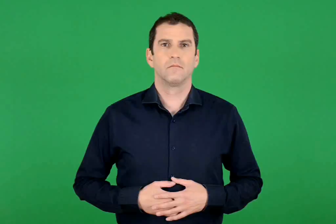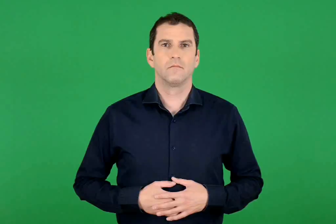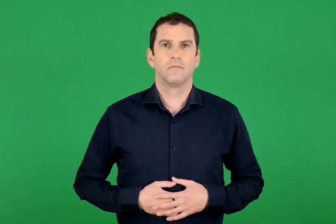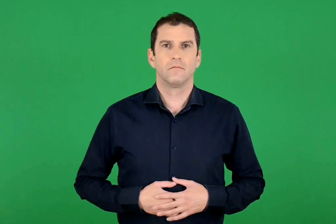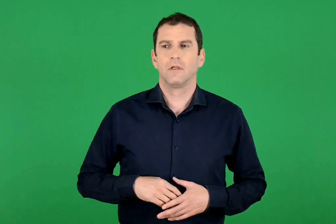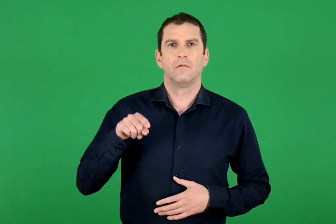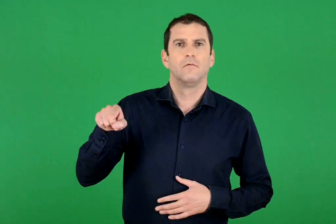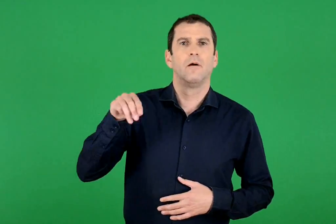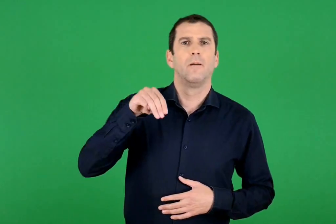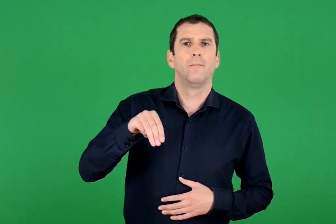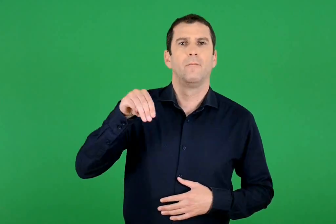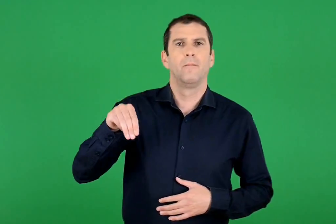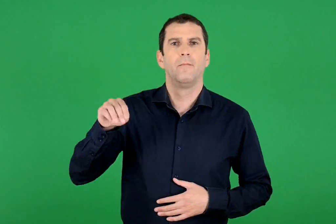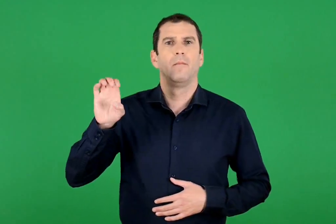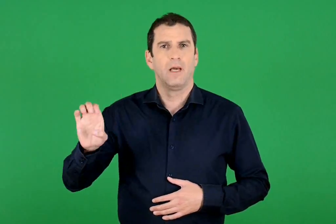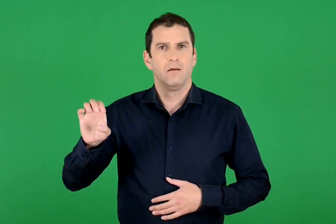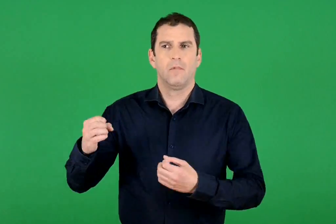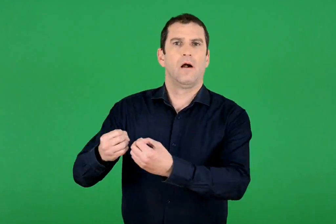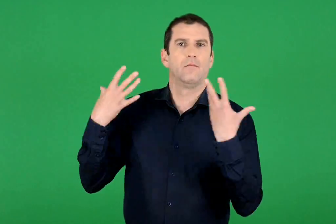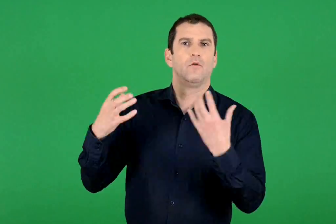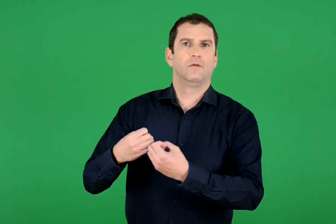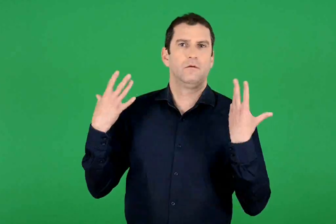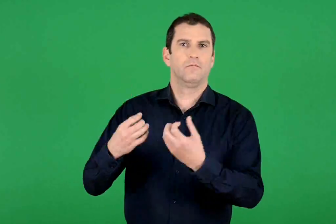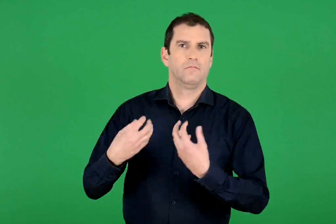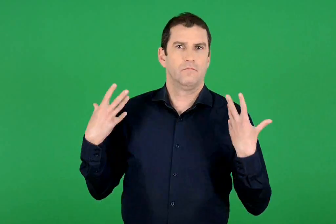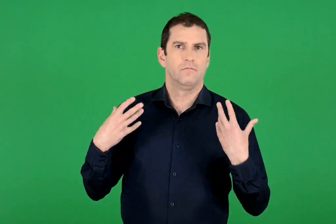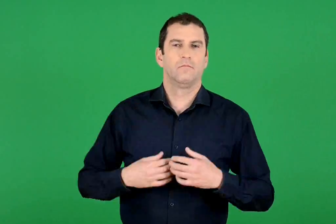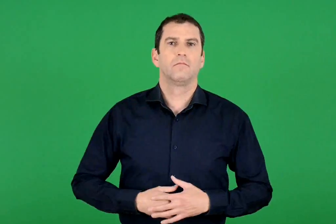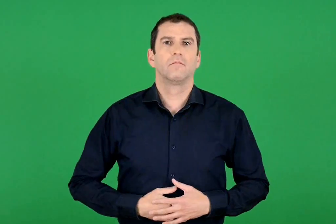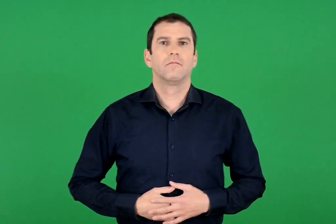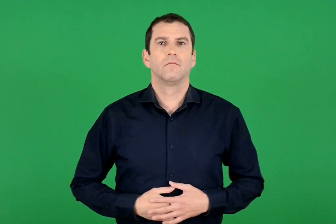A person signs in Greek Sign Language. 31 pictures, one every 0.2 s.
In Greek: ενημερωνόμαστε από τα μ.μ.ε
